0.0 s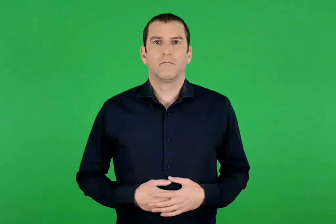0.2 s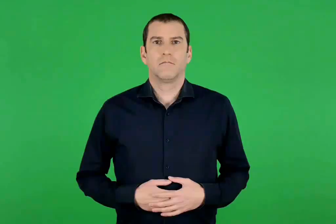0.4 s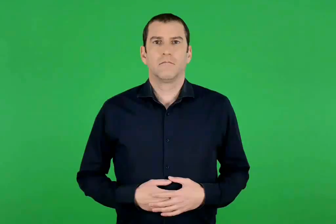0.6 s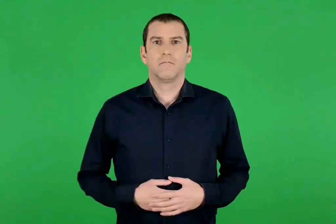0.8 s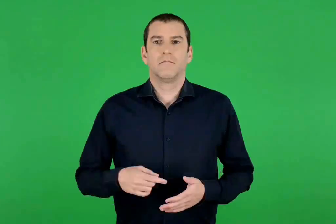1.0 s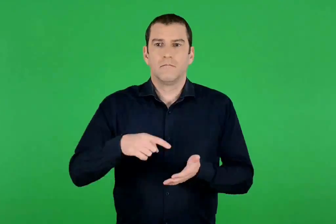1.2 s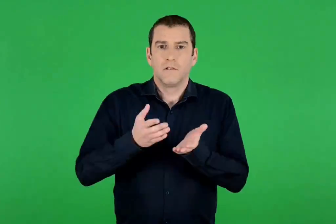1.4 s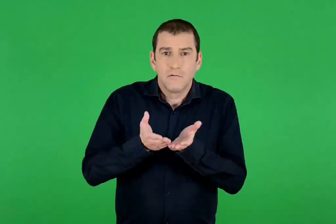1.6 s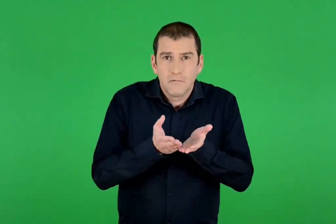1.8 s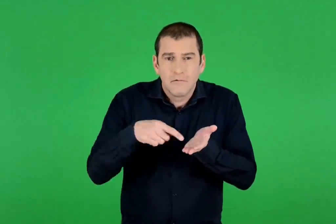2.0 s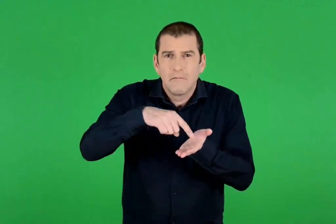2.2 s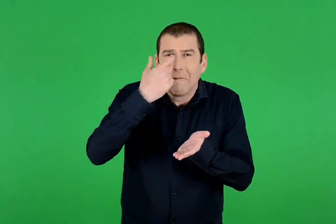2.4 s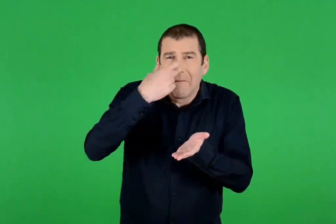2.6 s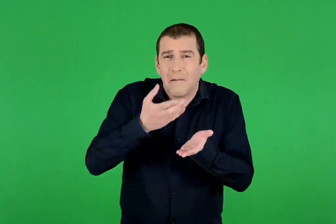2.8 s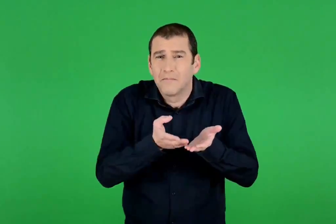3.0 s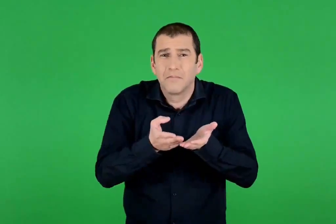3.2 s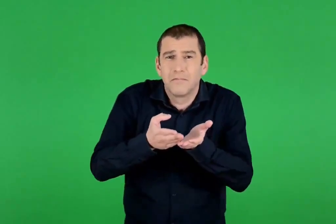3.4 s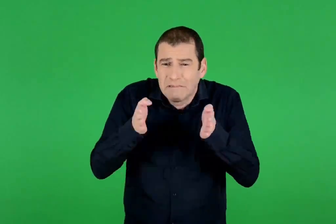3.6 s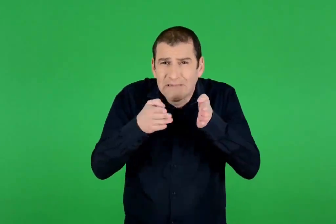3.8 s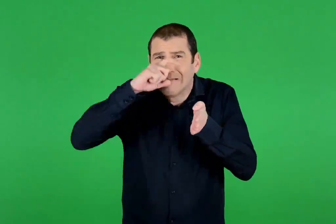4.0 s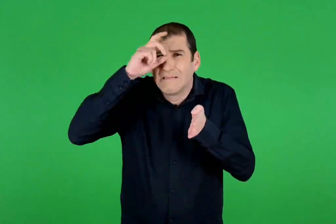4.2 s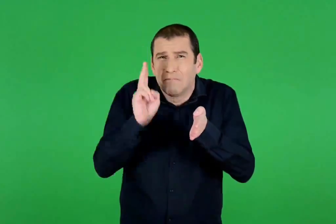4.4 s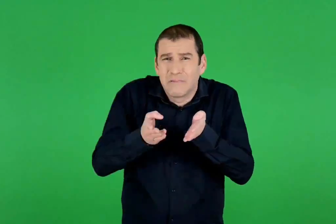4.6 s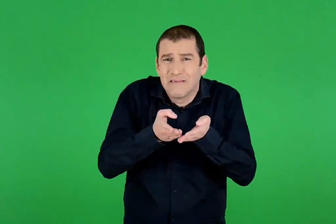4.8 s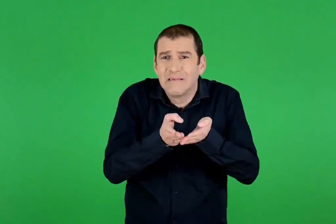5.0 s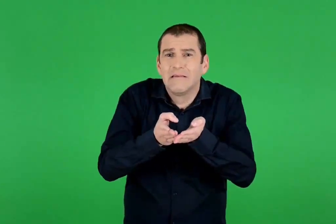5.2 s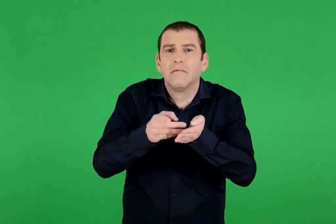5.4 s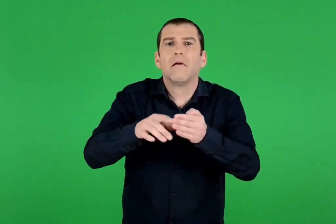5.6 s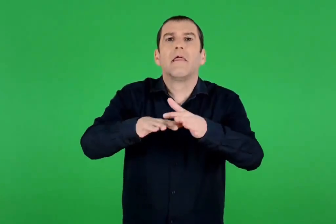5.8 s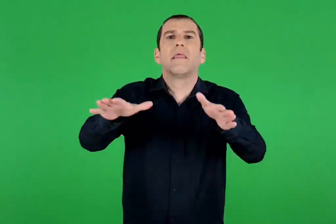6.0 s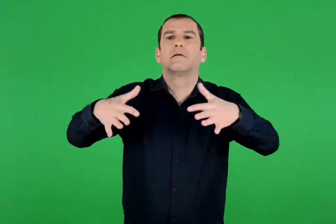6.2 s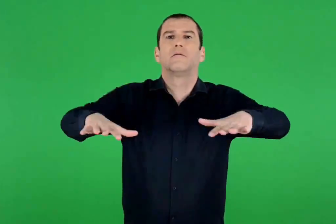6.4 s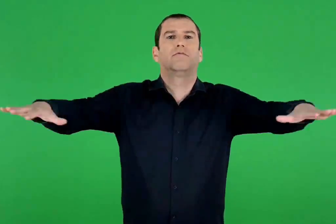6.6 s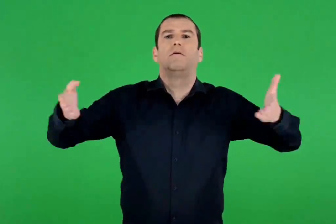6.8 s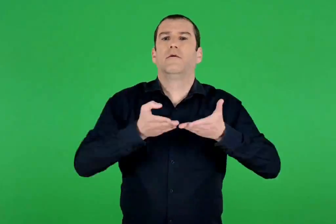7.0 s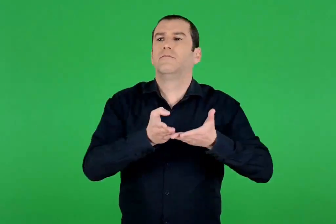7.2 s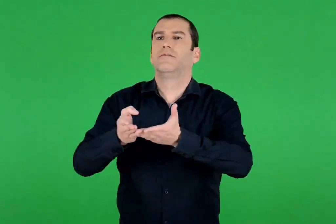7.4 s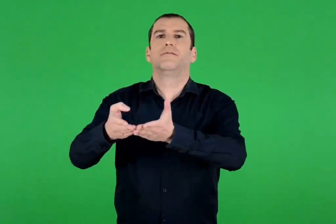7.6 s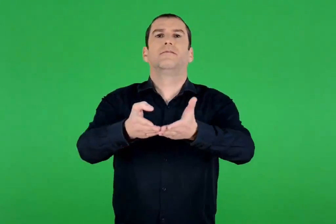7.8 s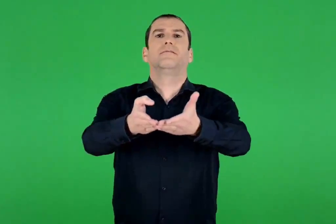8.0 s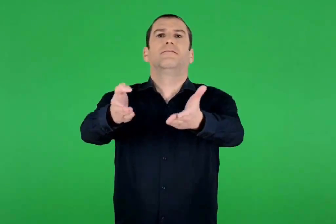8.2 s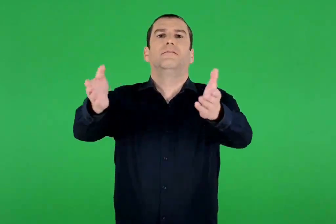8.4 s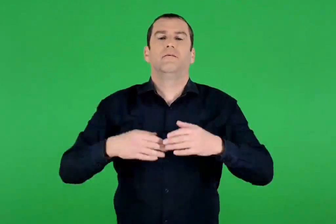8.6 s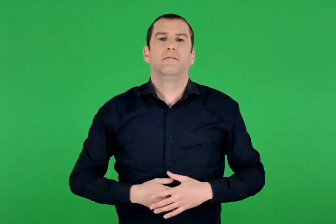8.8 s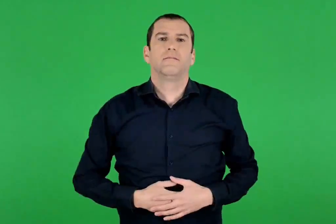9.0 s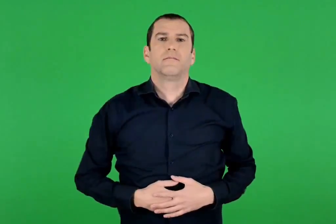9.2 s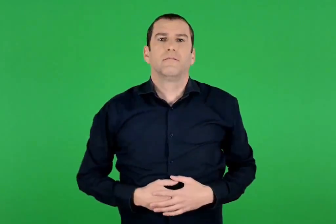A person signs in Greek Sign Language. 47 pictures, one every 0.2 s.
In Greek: πέρασαν κλαίγοντας από το φοβερό στενό και βρέθηκαν στην ανοιχτή θάλασσα
